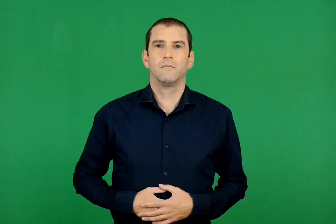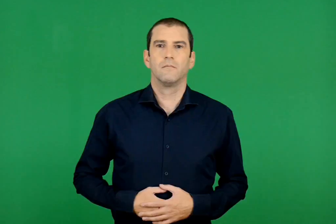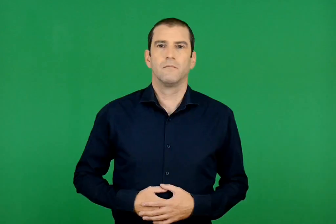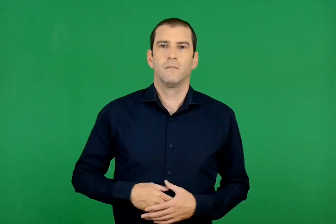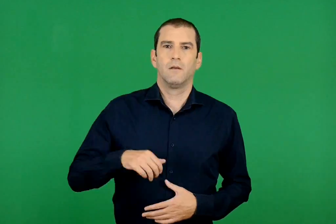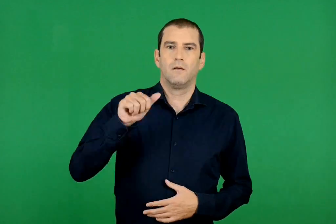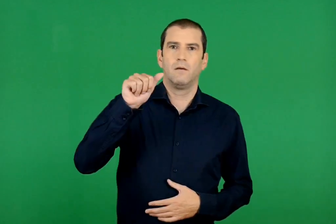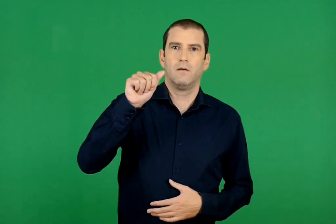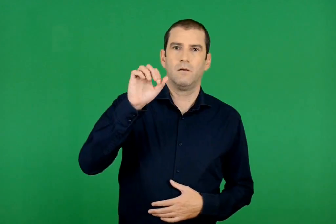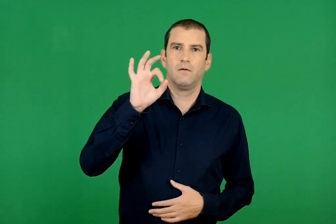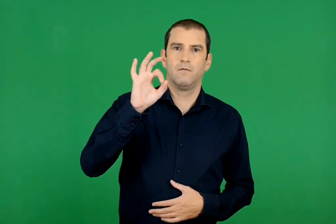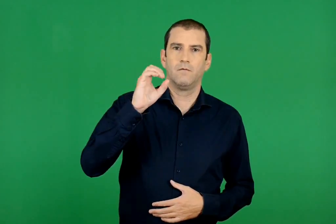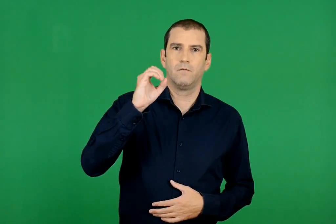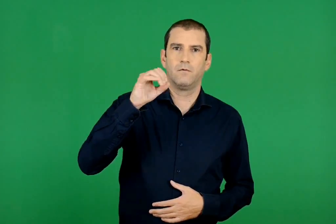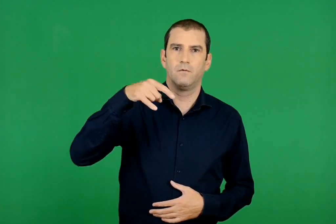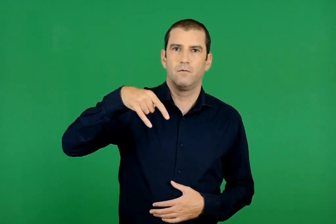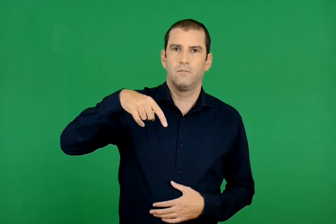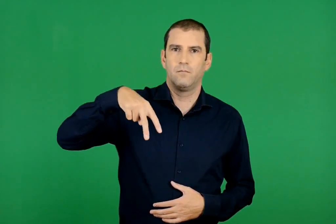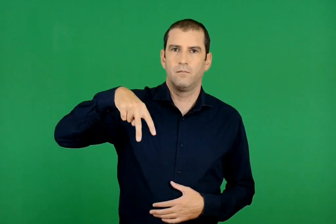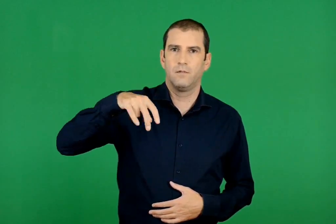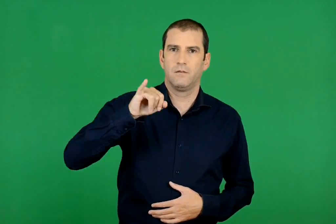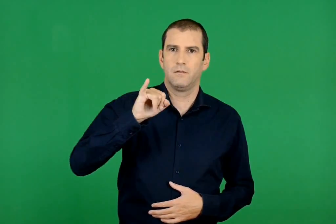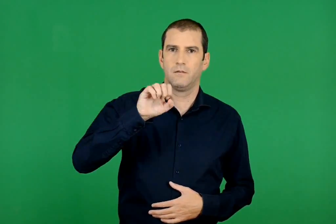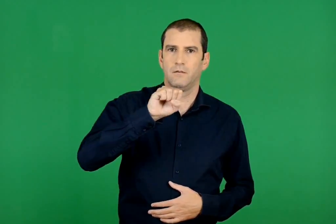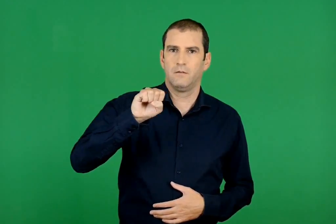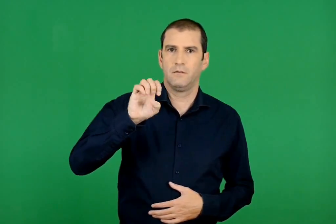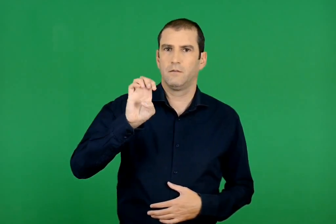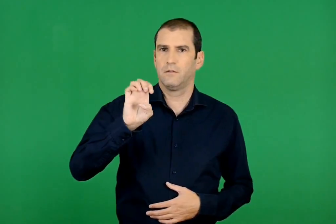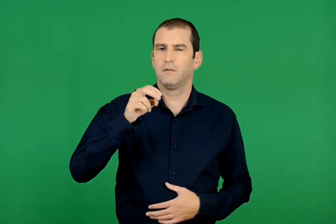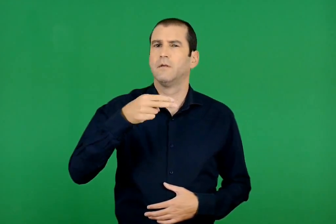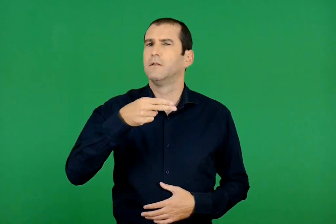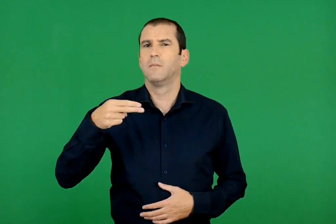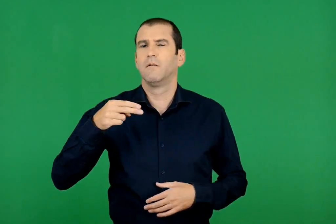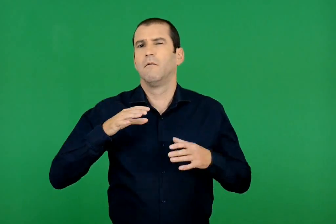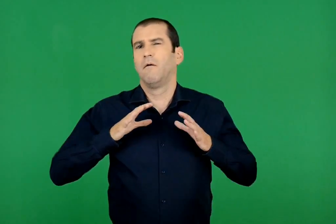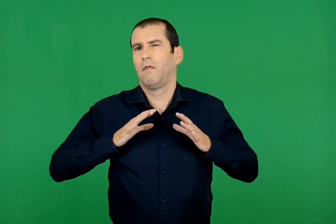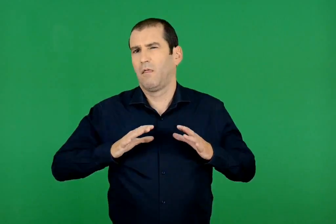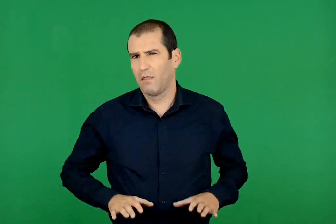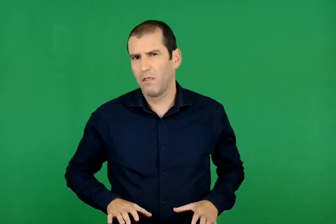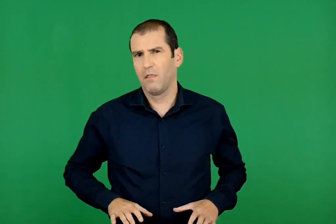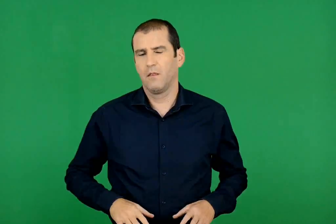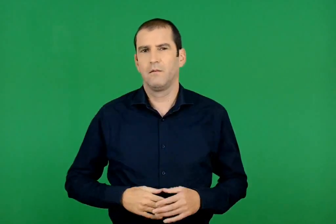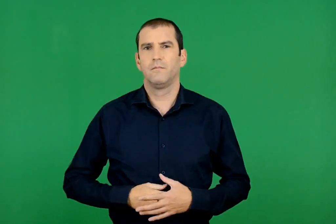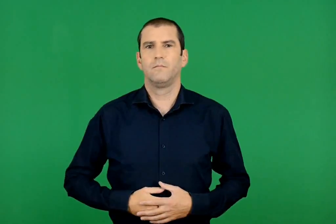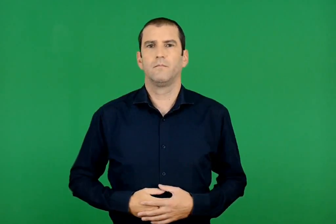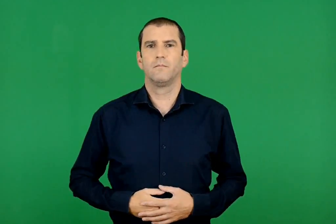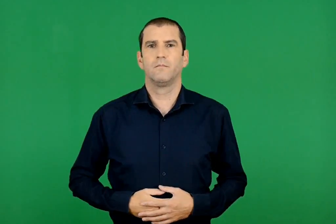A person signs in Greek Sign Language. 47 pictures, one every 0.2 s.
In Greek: αφόπλισε αποθάρρυνε
